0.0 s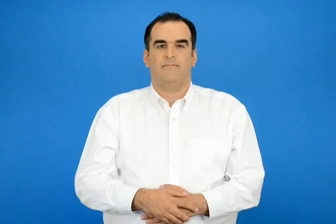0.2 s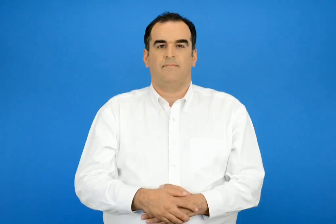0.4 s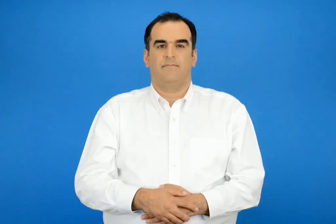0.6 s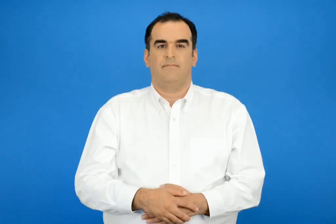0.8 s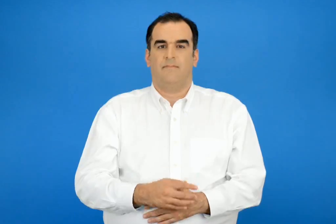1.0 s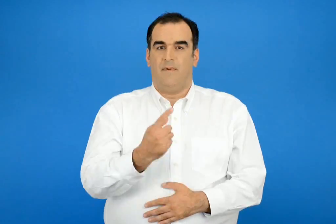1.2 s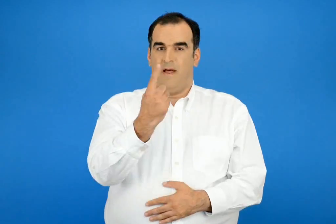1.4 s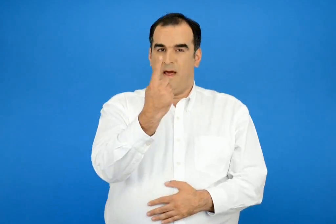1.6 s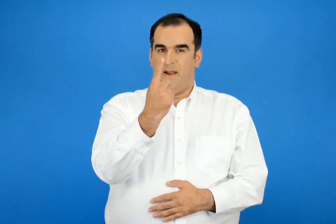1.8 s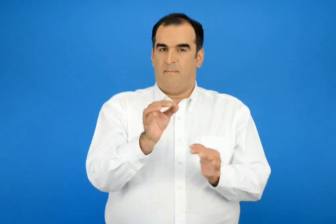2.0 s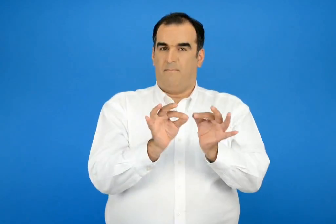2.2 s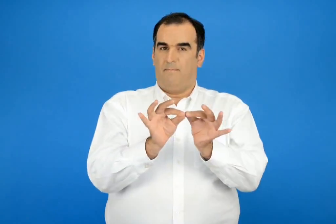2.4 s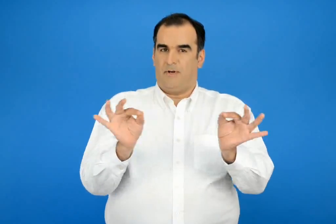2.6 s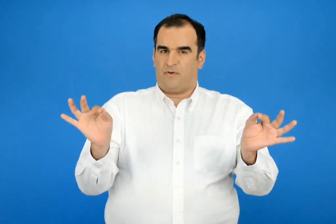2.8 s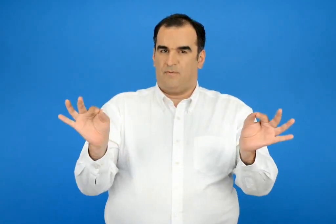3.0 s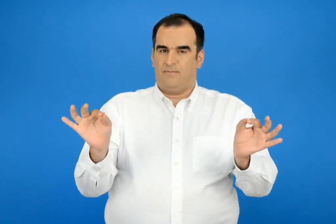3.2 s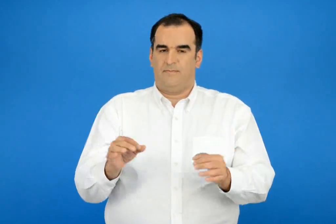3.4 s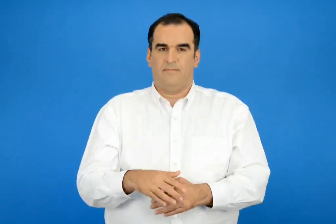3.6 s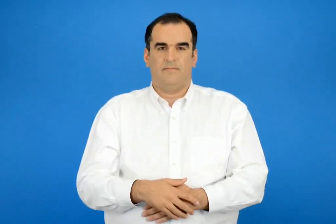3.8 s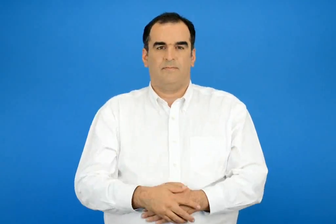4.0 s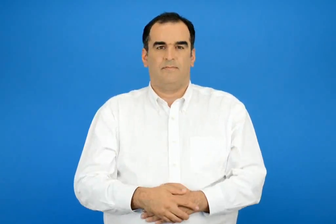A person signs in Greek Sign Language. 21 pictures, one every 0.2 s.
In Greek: 1 μετρό
